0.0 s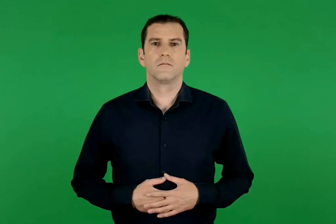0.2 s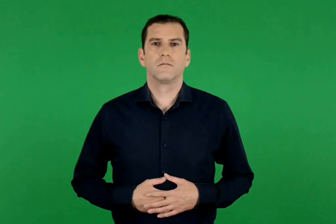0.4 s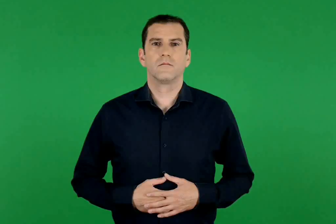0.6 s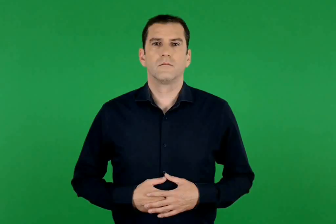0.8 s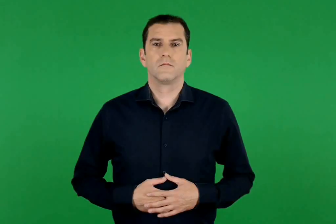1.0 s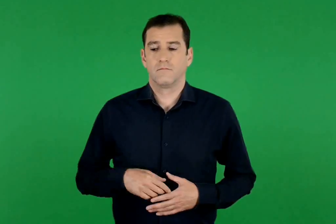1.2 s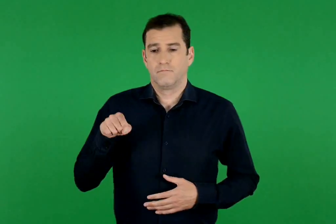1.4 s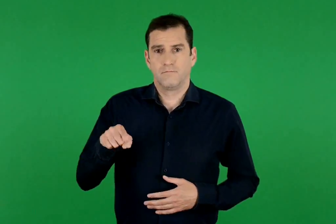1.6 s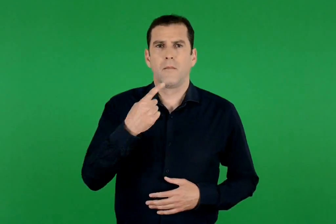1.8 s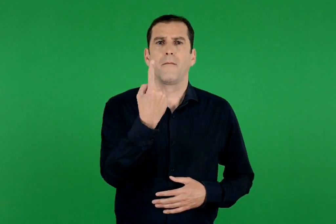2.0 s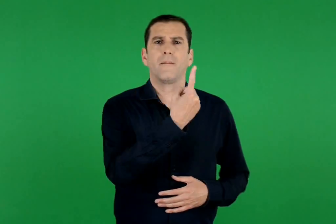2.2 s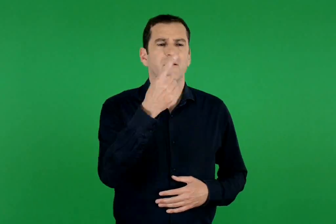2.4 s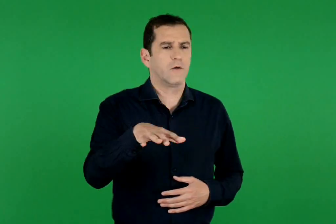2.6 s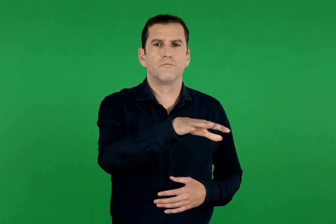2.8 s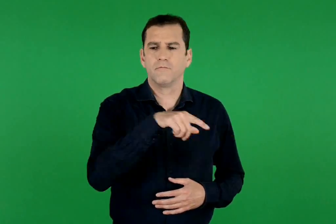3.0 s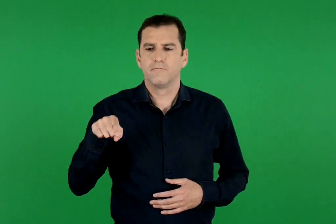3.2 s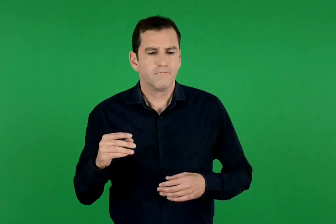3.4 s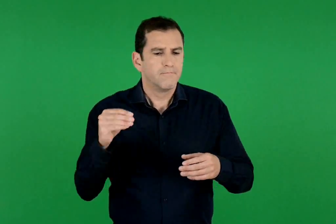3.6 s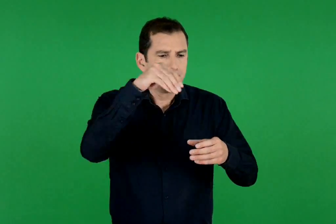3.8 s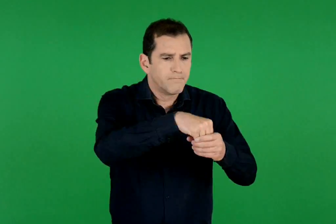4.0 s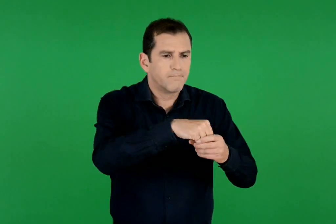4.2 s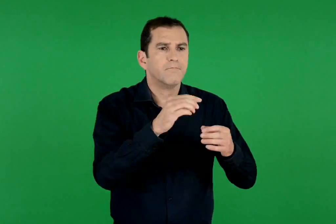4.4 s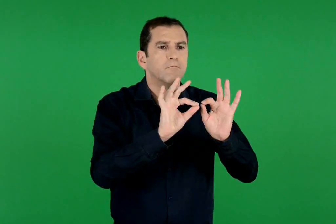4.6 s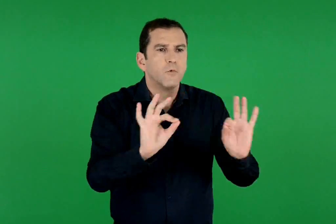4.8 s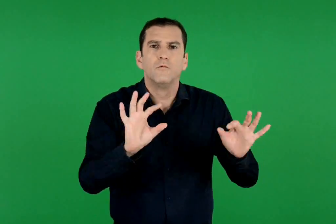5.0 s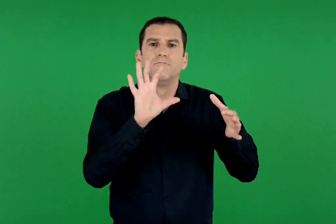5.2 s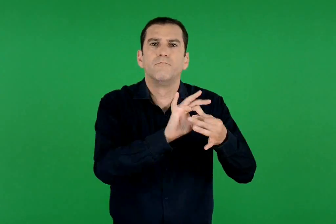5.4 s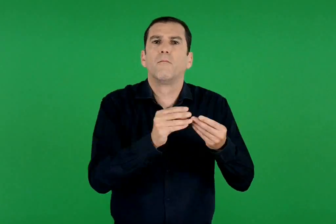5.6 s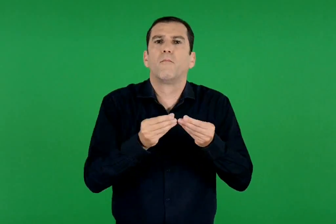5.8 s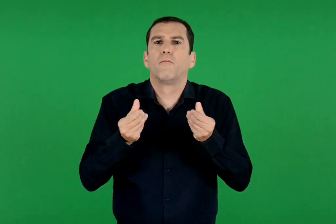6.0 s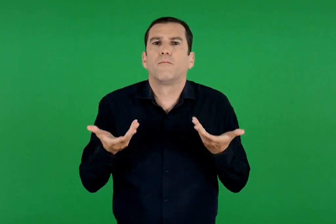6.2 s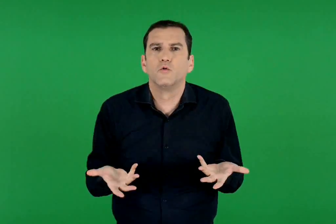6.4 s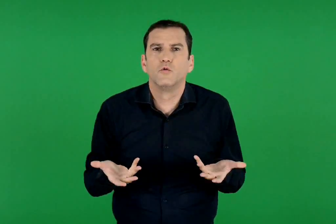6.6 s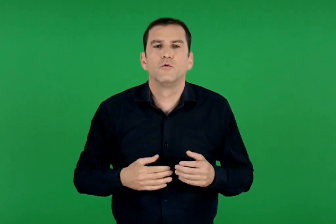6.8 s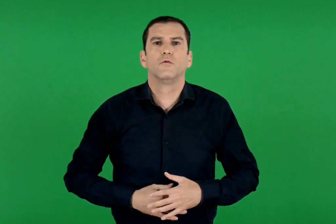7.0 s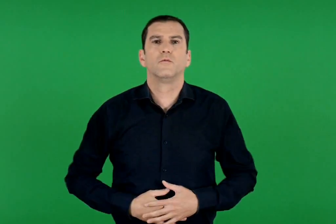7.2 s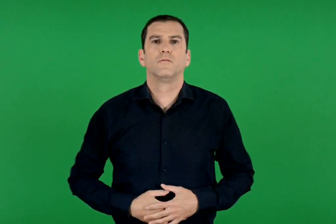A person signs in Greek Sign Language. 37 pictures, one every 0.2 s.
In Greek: πώς προσαρμόζεται στο περιβάλλον όπου ζει ;
